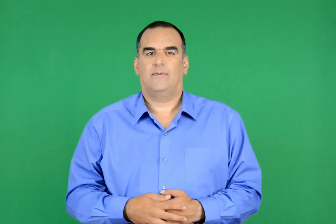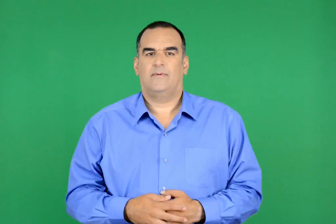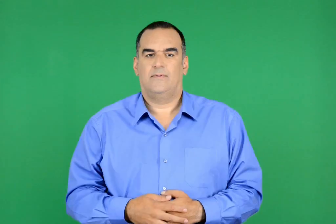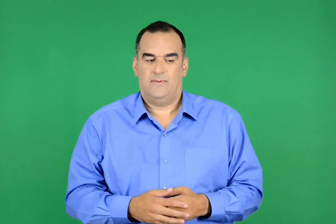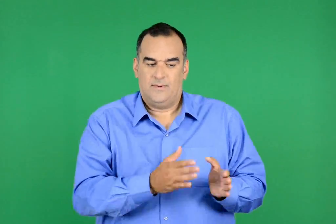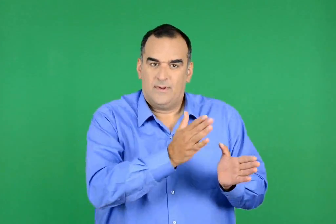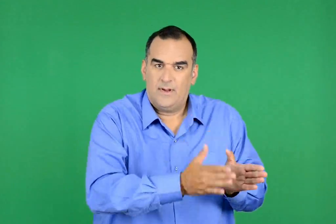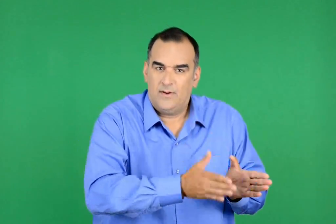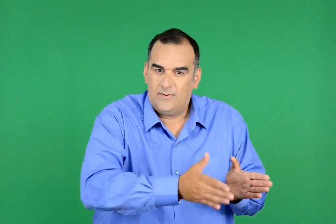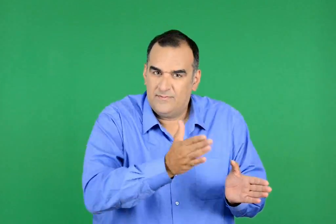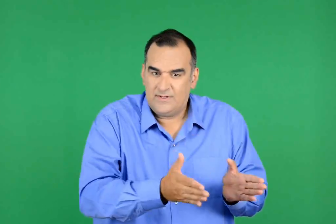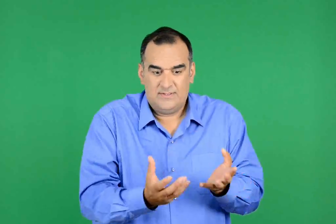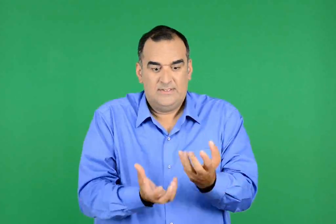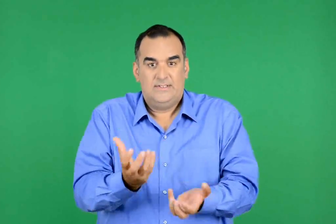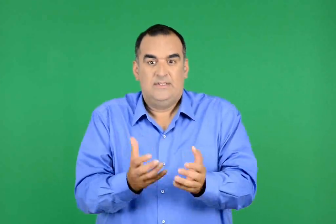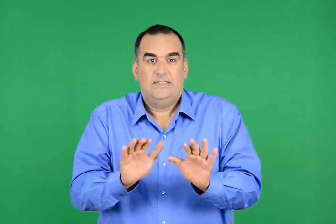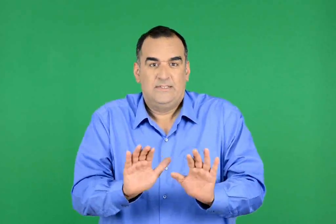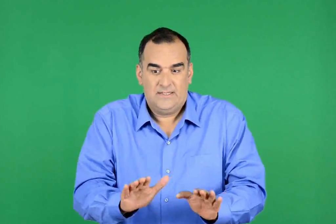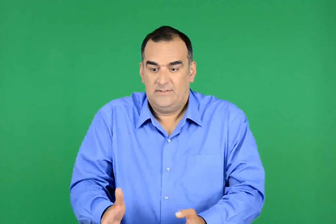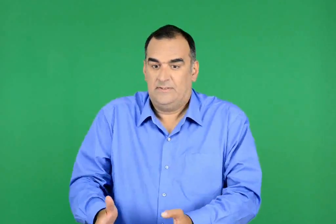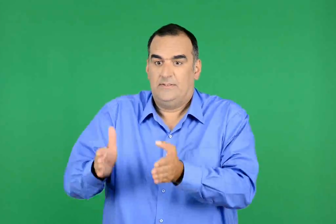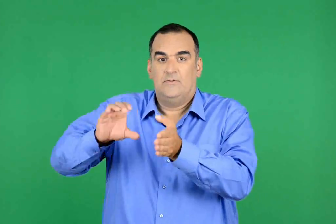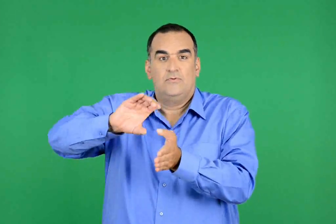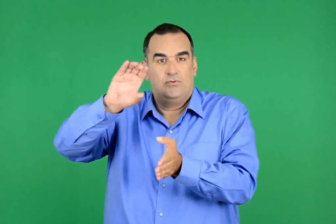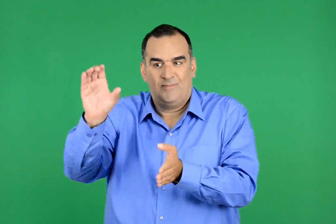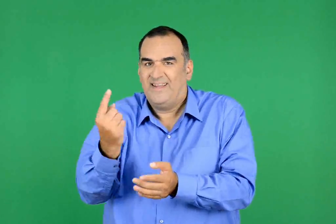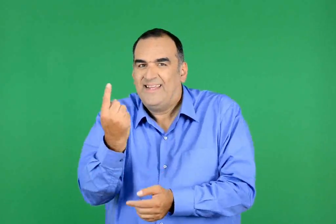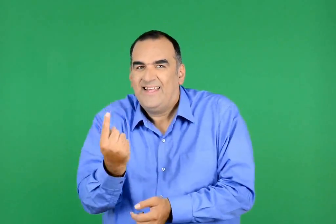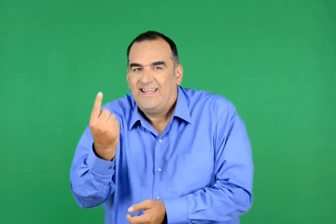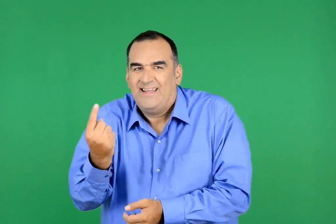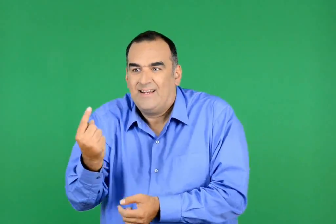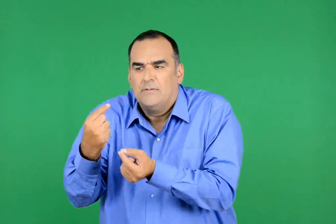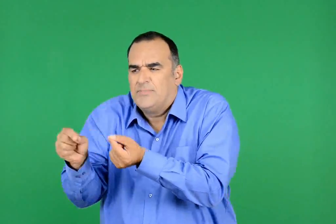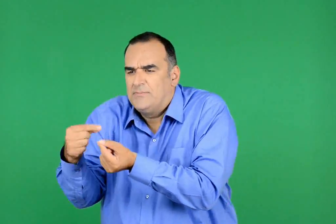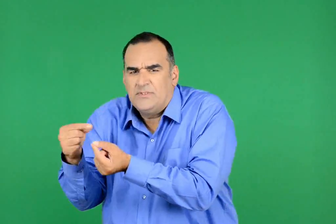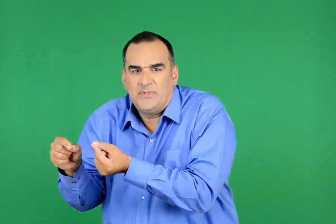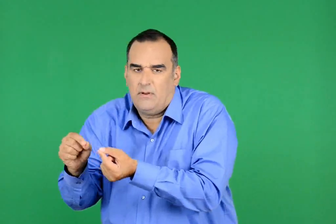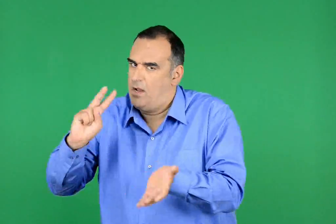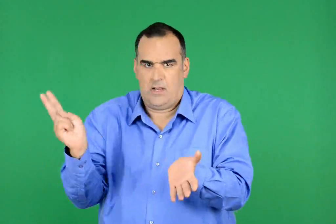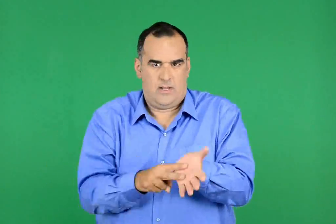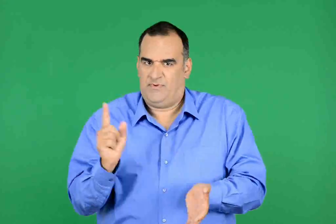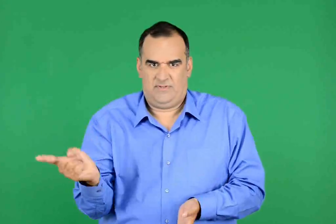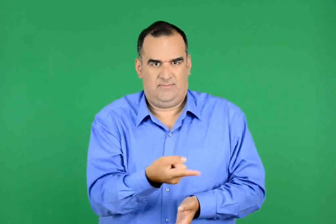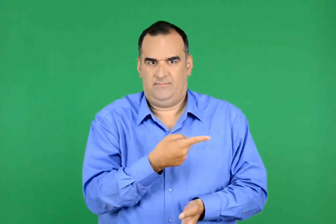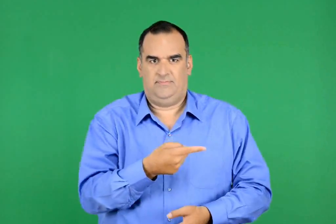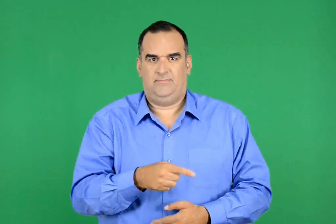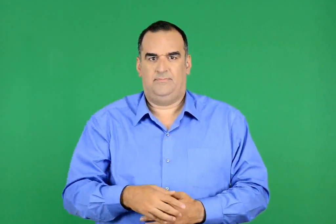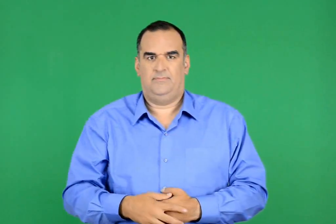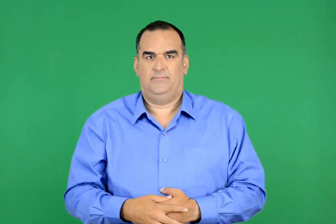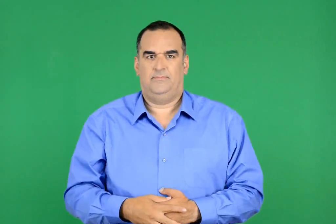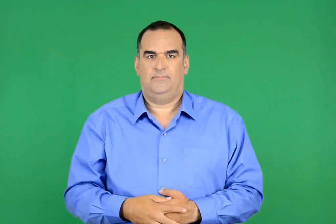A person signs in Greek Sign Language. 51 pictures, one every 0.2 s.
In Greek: απαγορεύεται να ανάβετε καλοριφέρ , τζάκια , σόμπες , κεριά και σπίρτα
